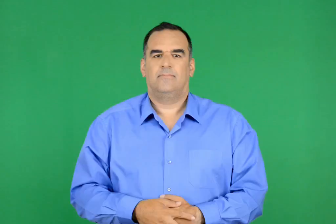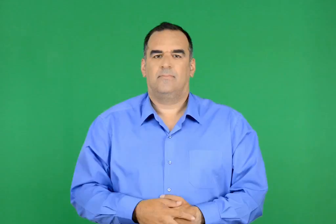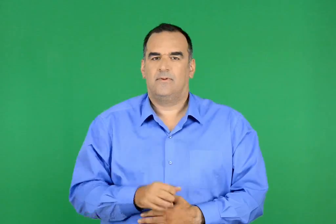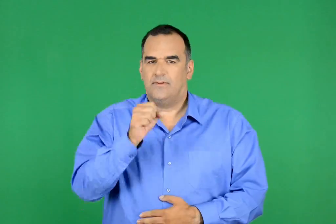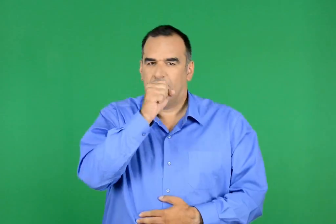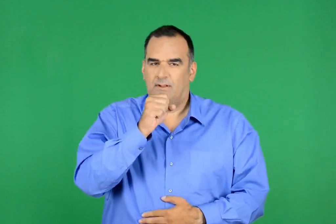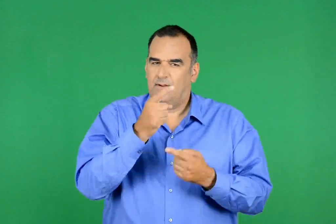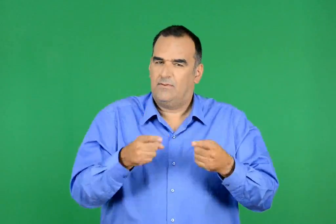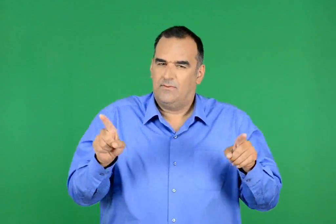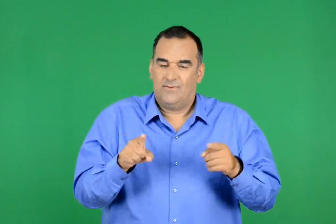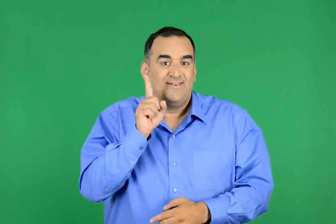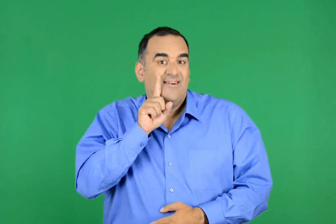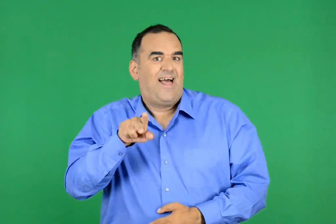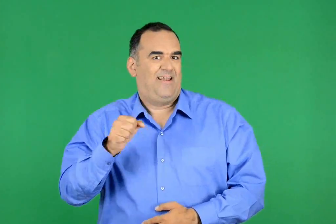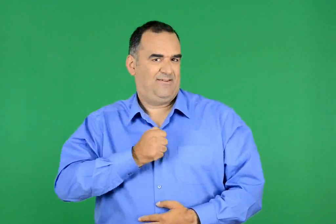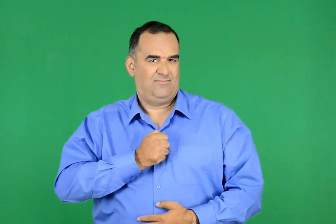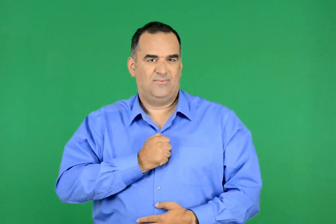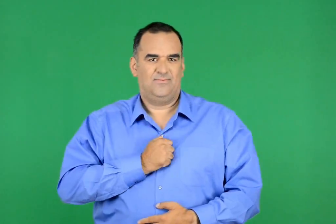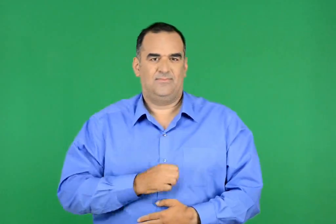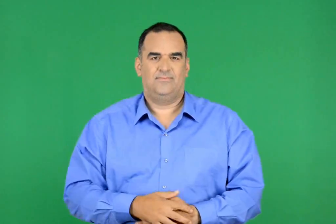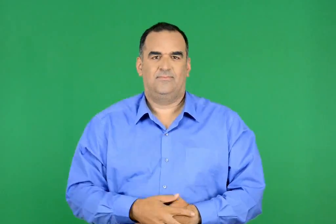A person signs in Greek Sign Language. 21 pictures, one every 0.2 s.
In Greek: το τραγούδι της αδελφής µου
